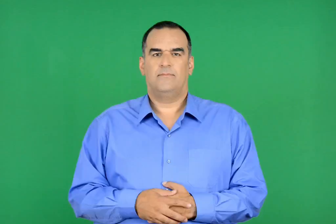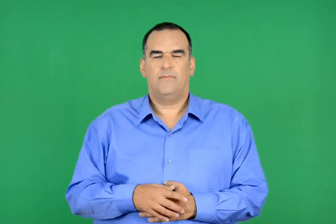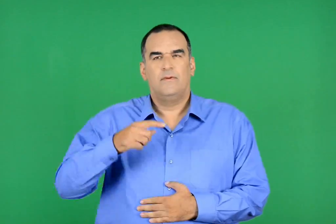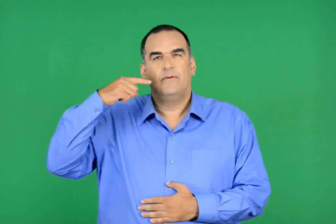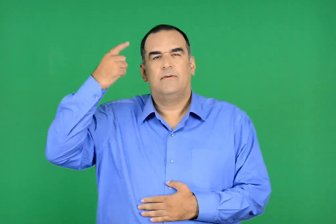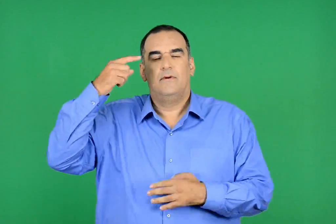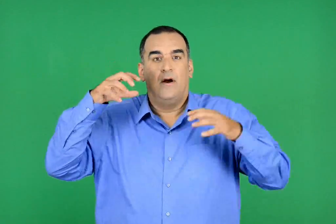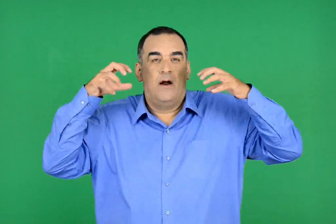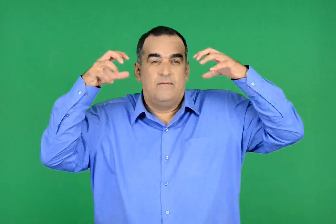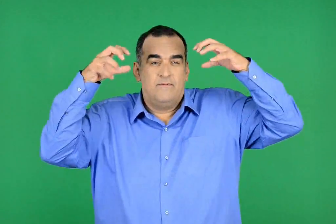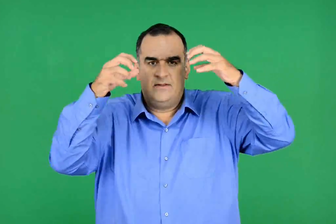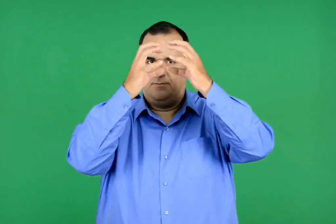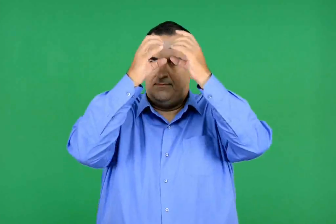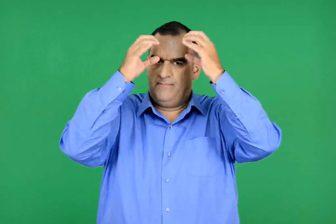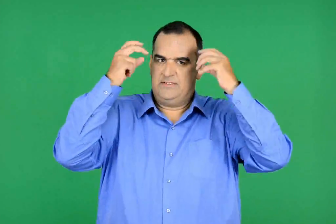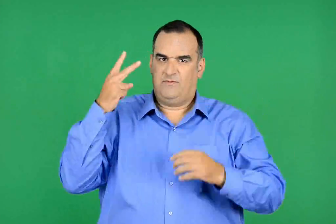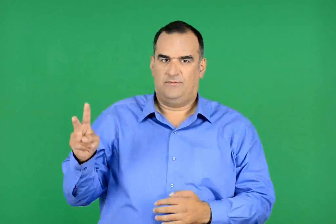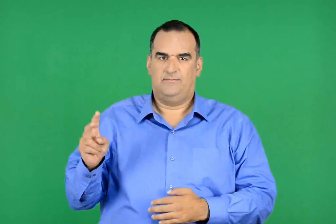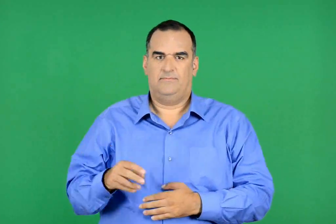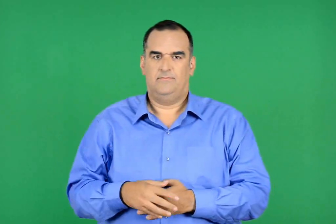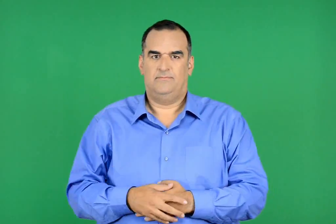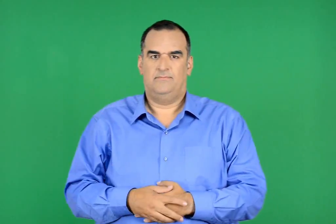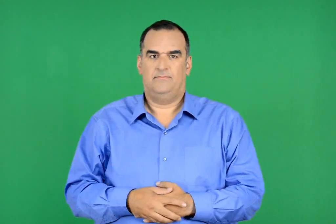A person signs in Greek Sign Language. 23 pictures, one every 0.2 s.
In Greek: ο εφιάλτης της περσεφόνης
